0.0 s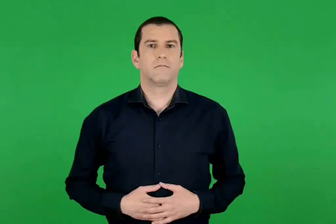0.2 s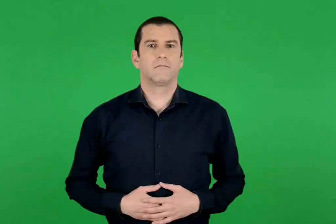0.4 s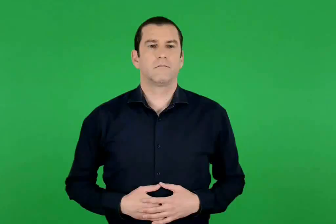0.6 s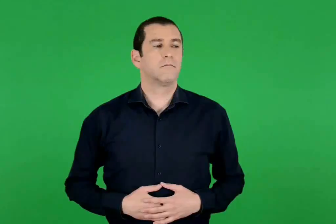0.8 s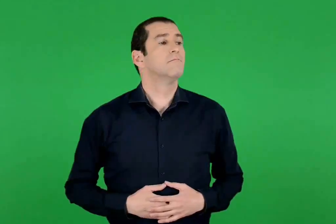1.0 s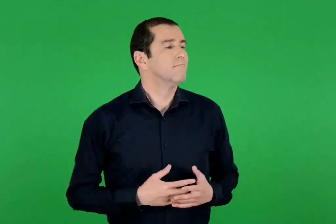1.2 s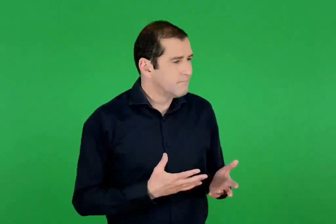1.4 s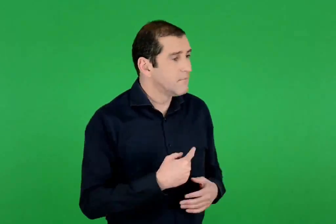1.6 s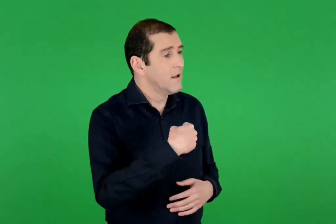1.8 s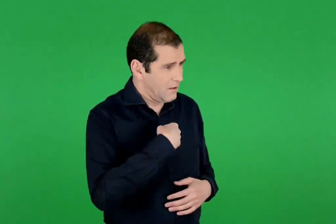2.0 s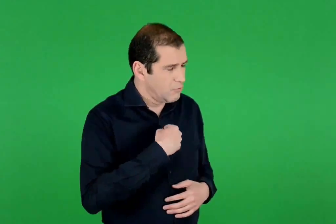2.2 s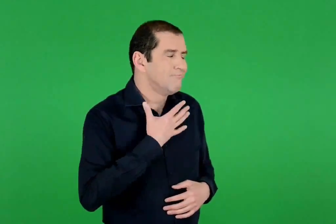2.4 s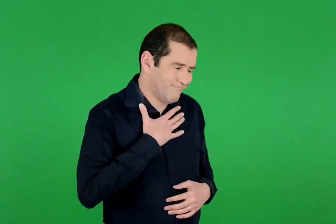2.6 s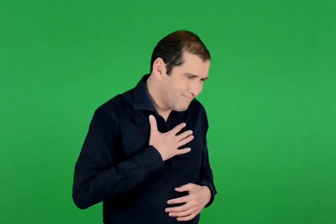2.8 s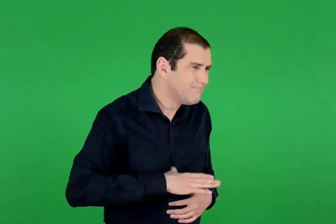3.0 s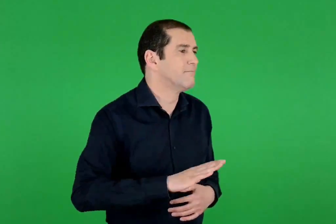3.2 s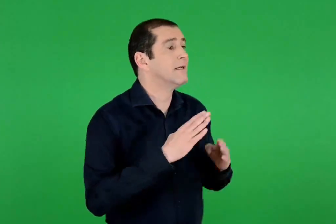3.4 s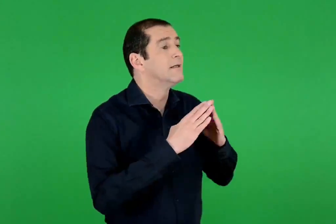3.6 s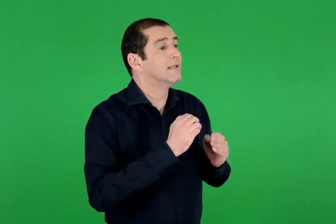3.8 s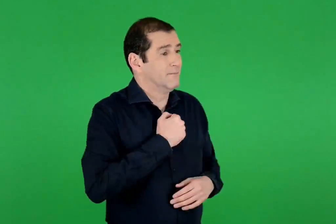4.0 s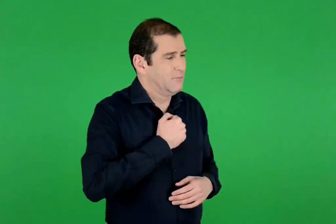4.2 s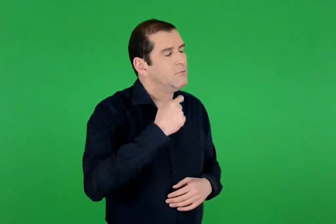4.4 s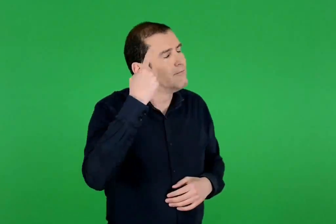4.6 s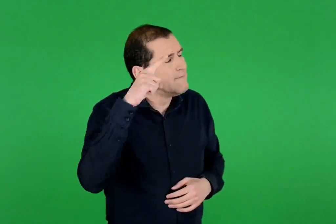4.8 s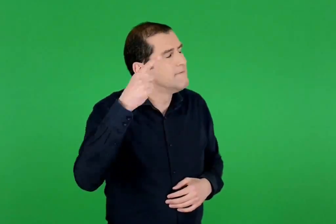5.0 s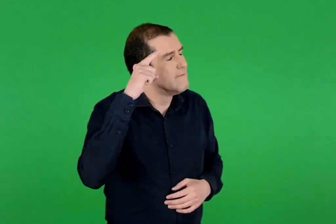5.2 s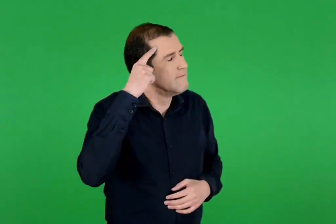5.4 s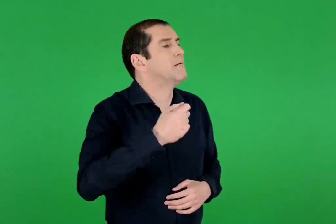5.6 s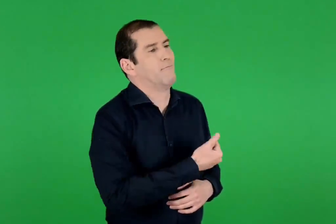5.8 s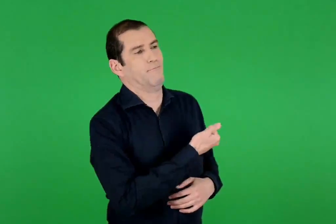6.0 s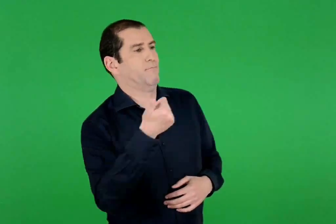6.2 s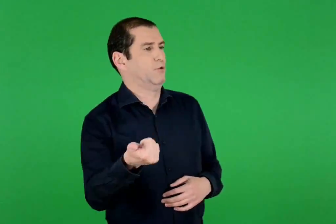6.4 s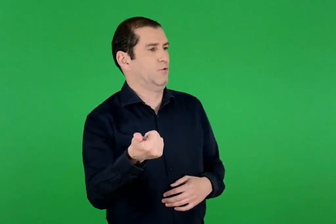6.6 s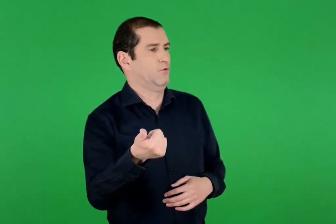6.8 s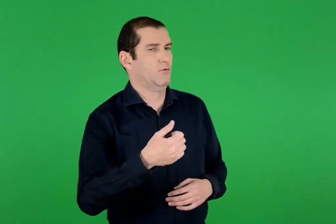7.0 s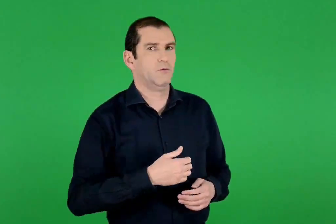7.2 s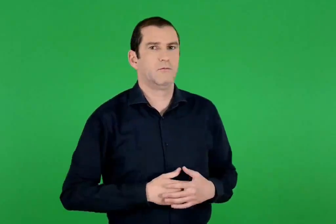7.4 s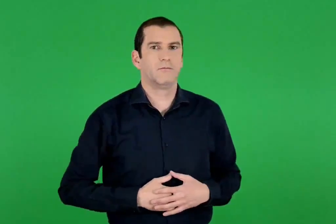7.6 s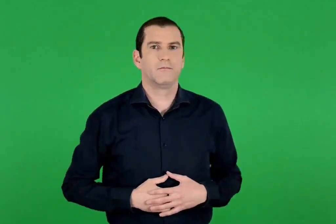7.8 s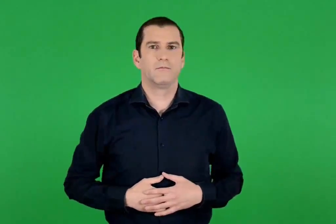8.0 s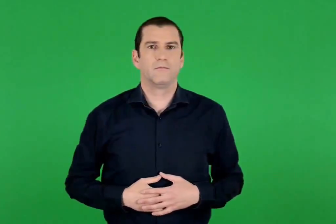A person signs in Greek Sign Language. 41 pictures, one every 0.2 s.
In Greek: κι όμως εγώ το θέλω και το λαχταρώ σπίτι μου να γυρίσω
